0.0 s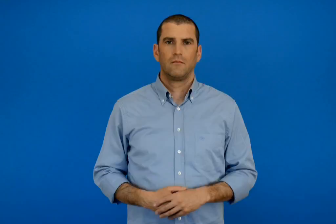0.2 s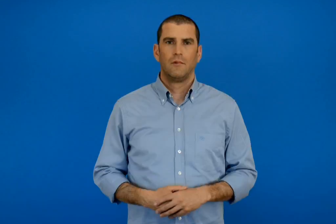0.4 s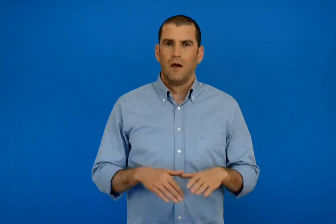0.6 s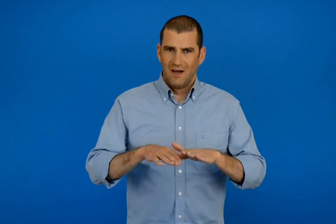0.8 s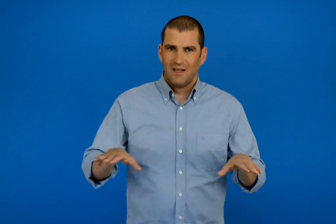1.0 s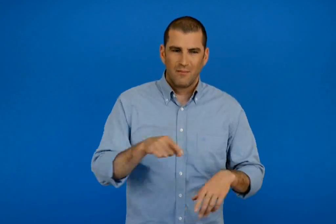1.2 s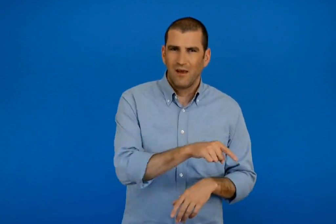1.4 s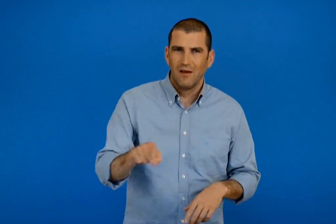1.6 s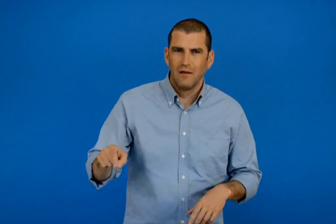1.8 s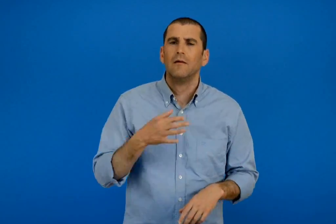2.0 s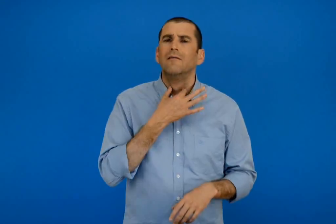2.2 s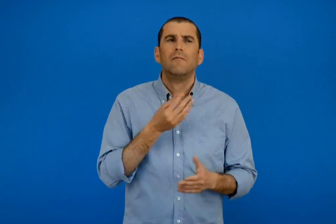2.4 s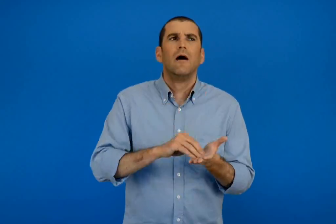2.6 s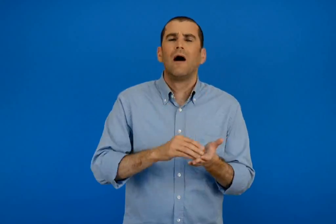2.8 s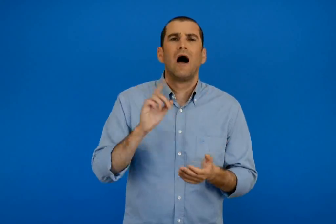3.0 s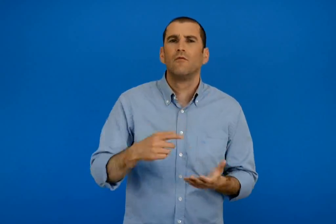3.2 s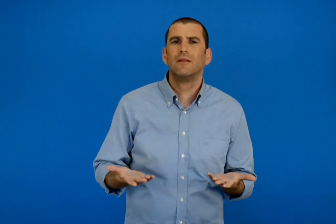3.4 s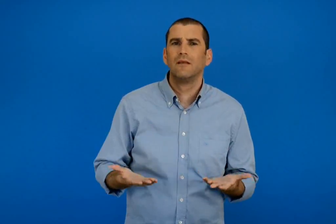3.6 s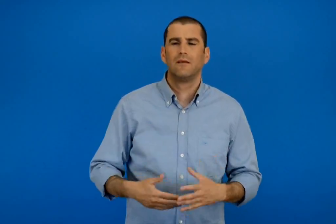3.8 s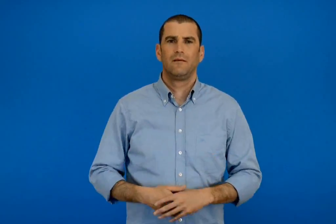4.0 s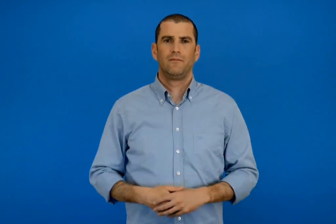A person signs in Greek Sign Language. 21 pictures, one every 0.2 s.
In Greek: τι άλλο χρειάζονται τα παιδιά ;
